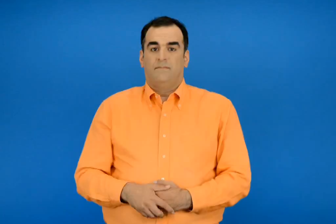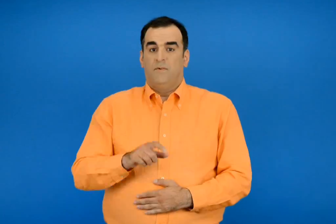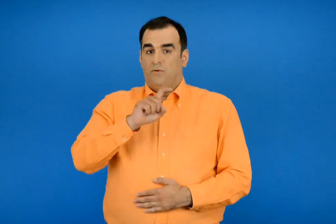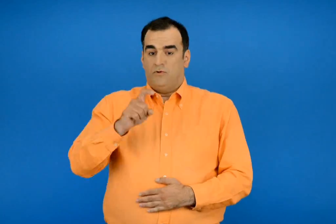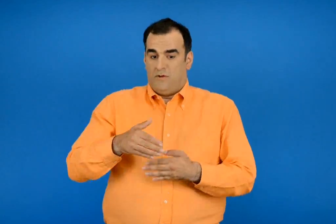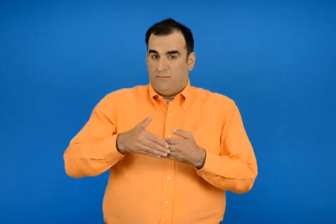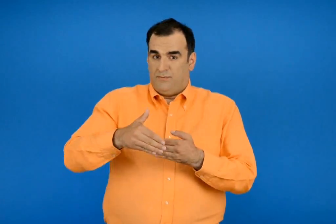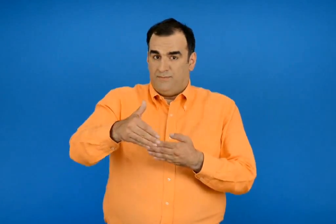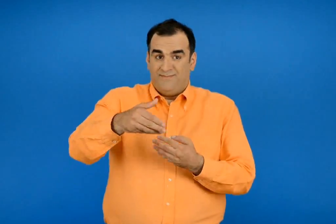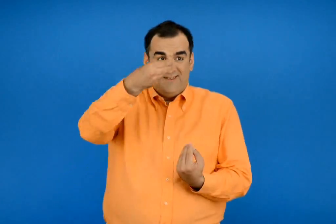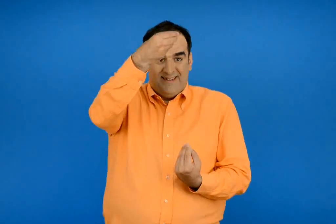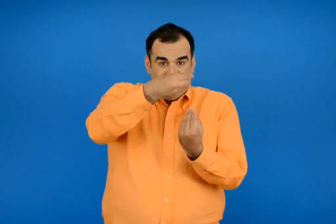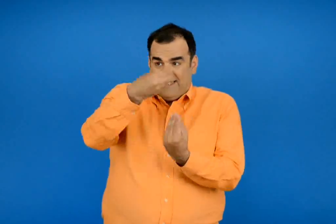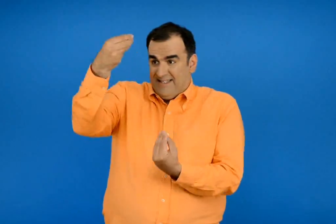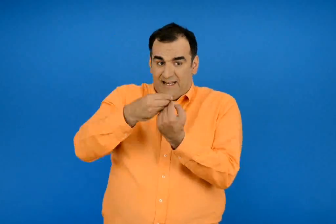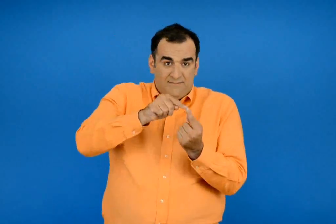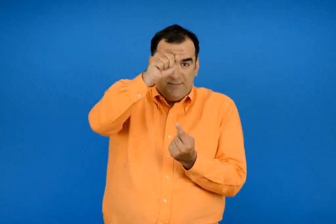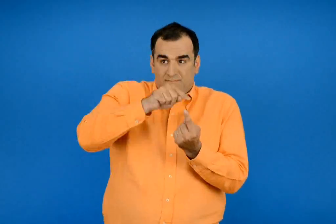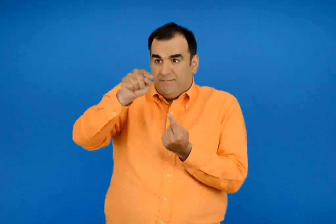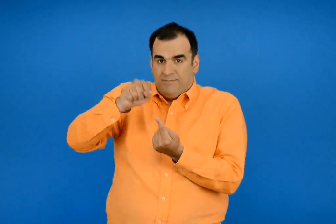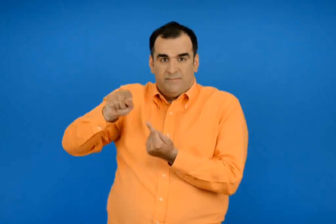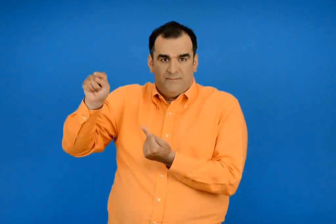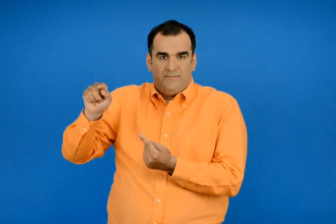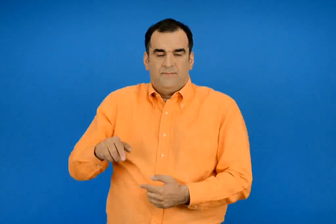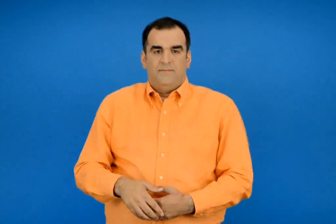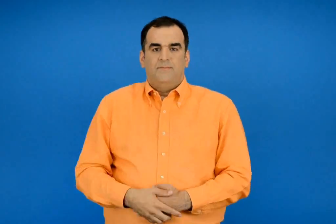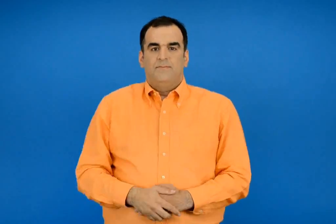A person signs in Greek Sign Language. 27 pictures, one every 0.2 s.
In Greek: αντιστοιχίζω ποσό ζουν
